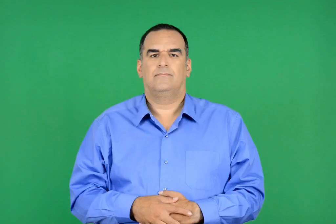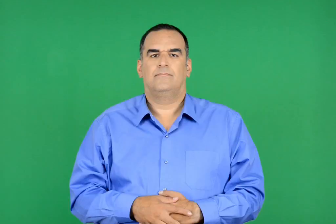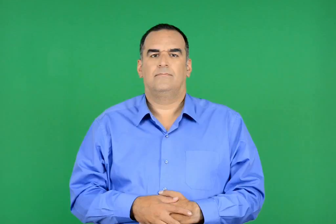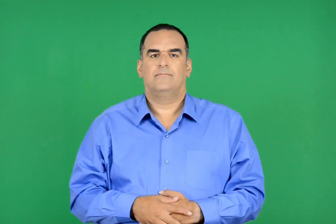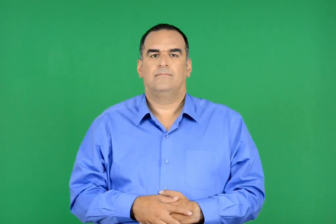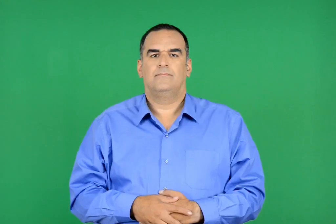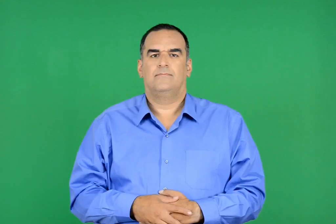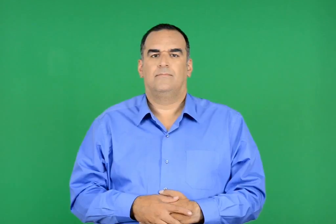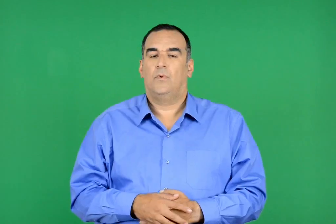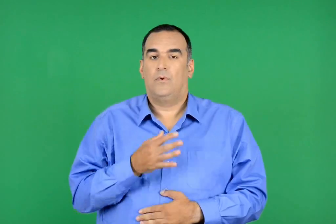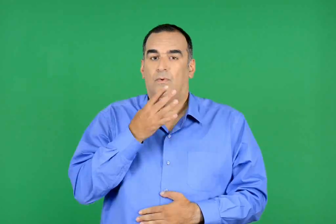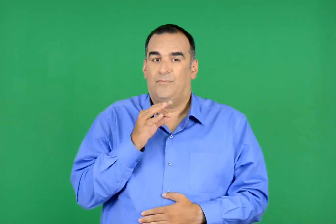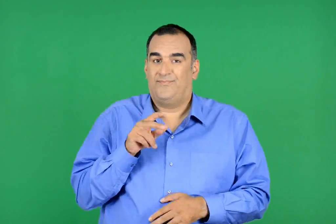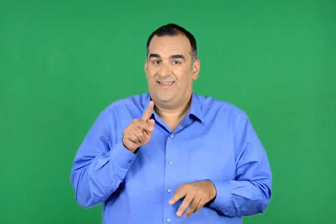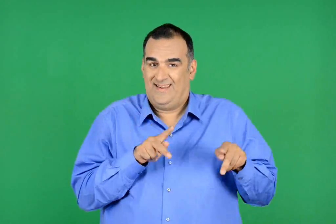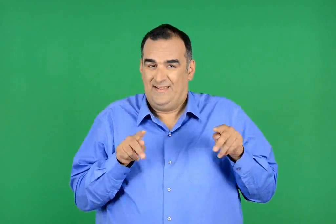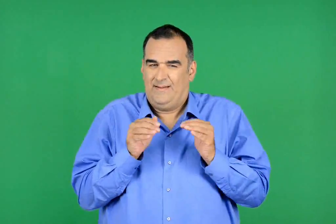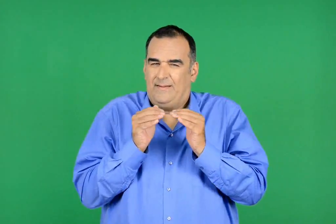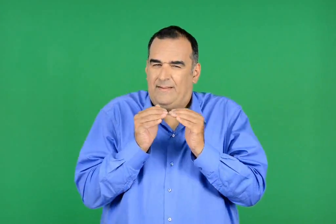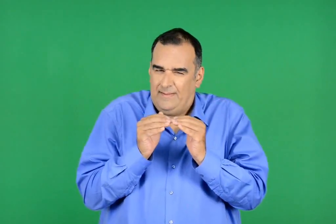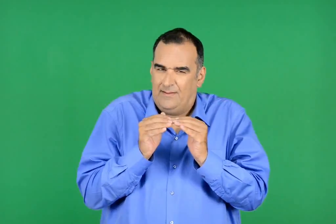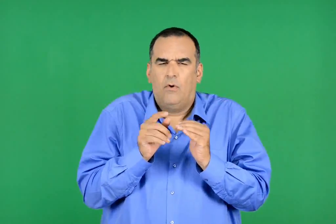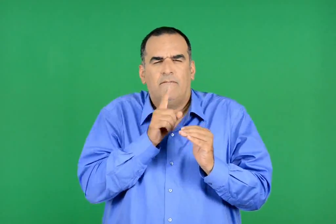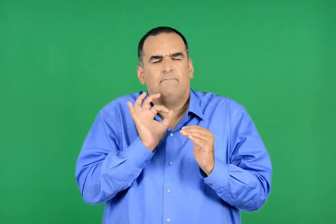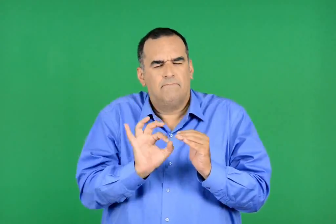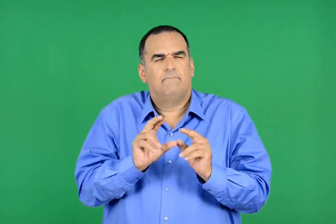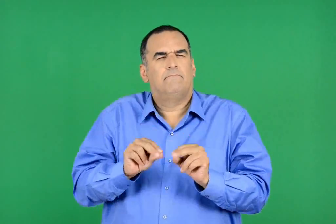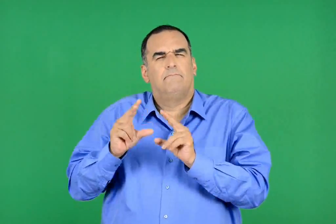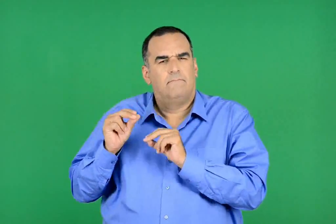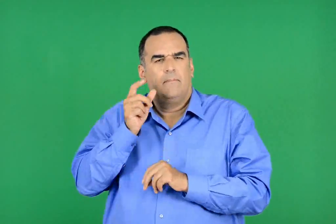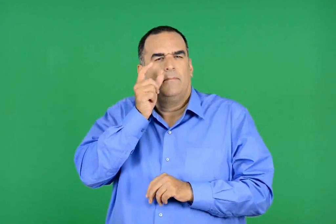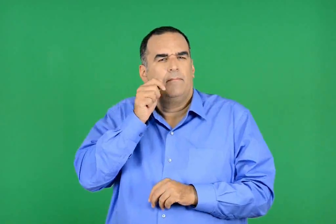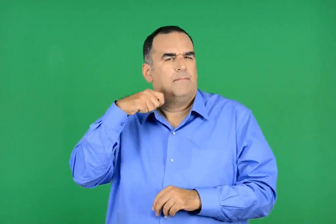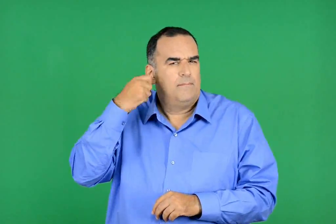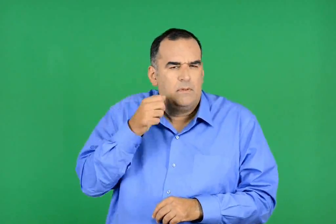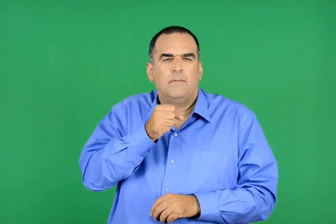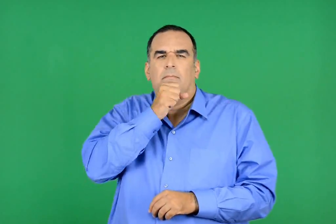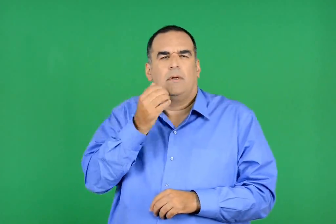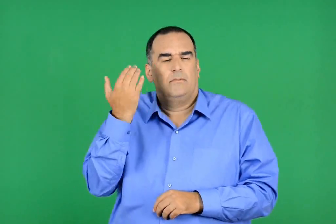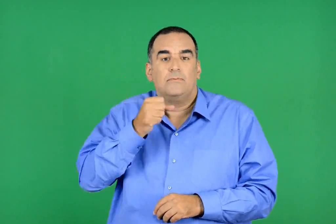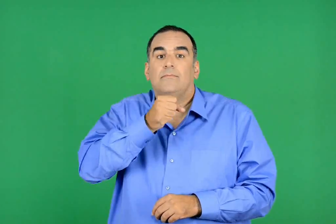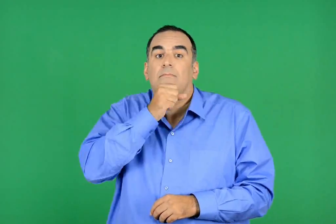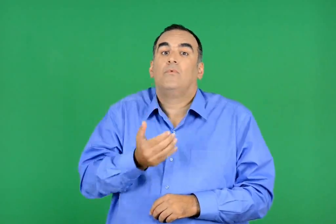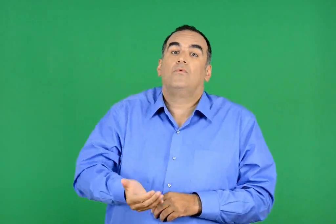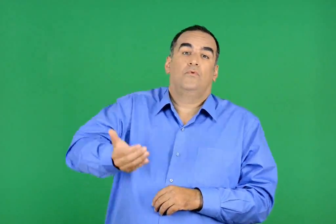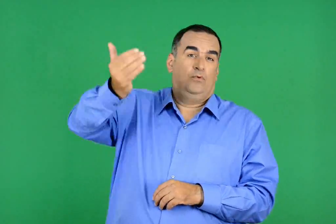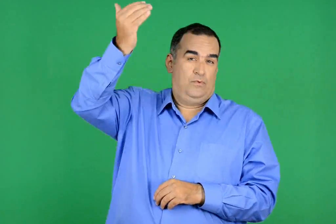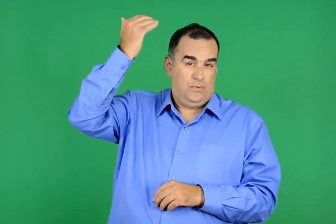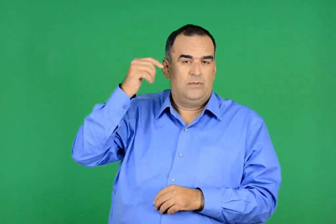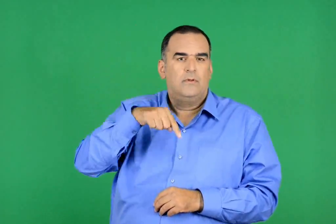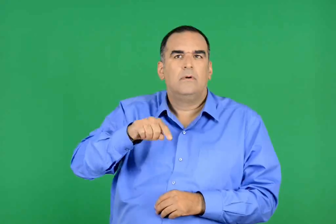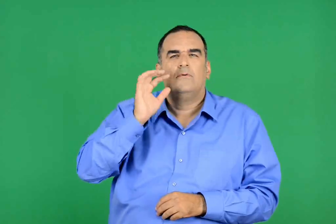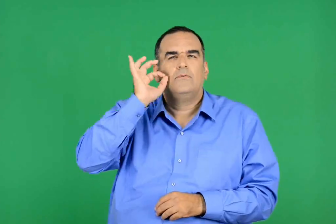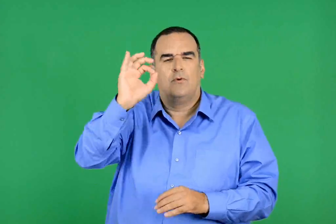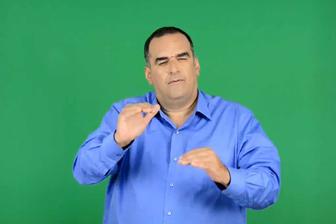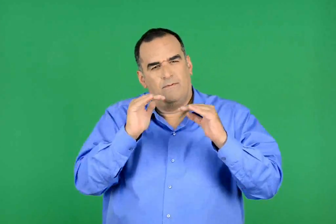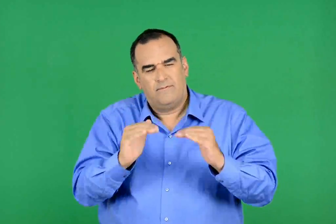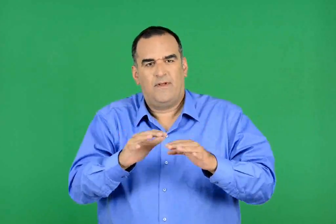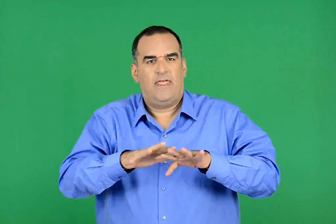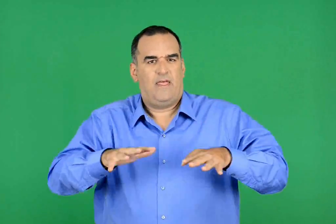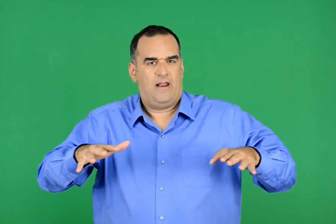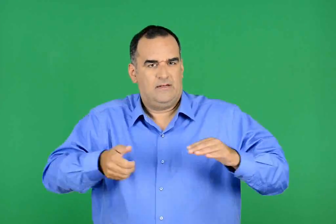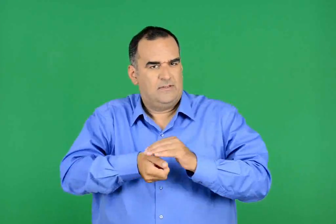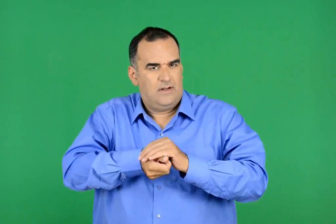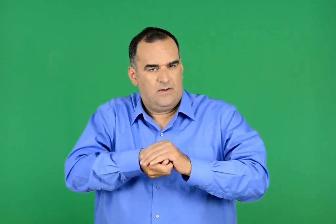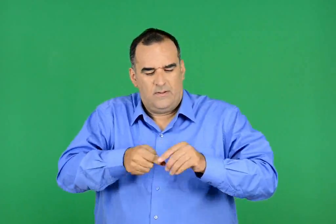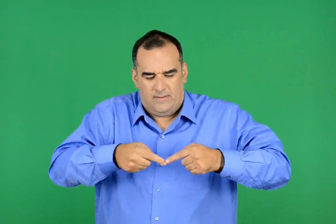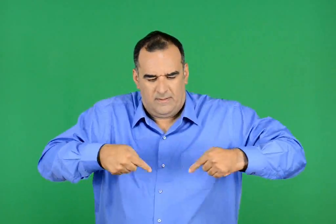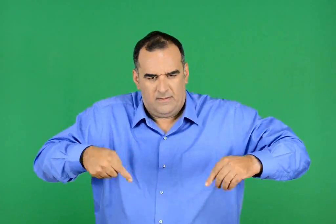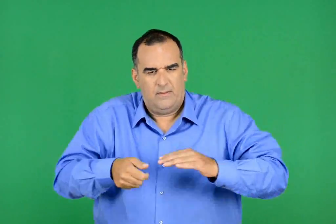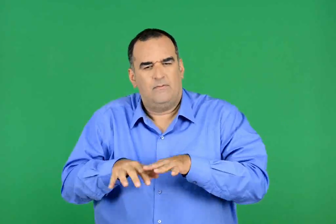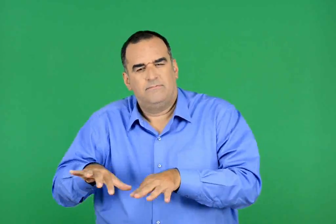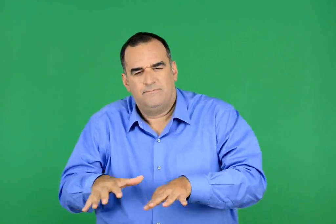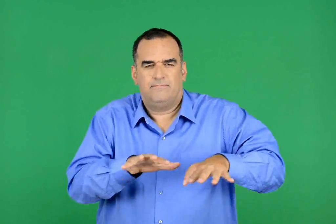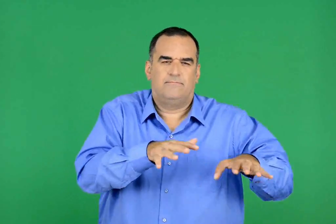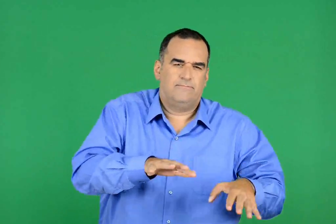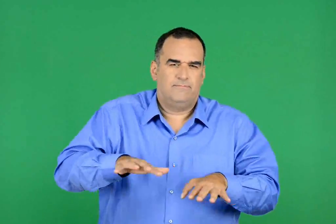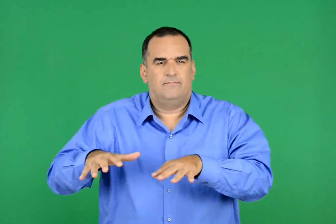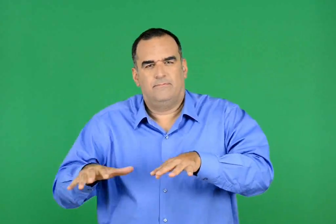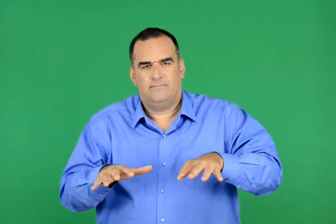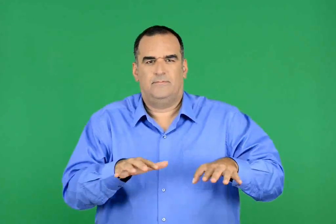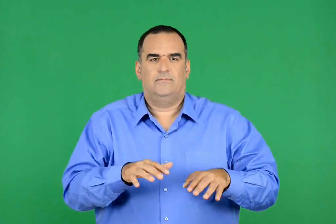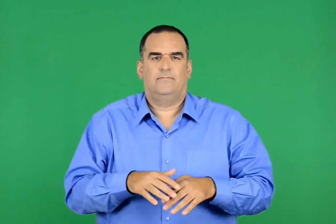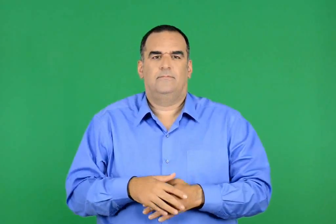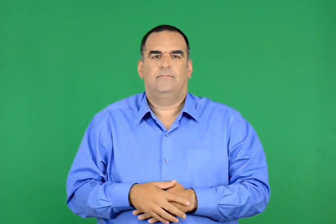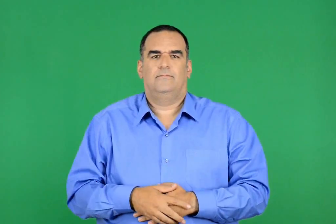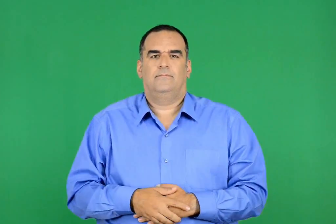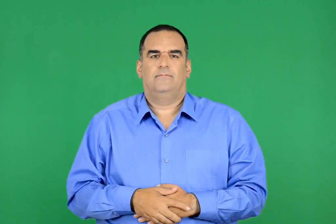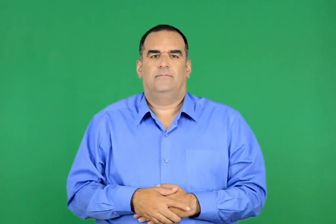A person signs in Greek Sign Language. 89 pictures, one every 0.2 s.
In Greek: γιατί η µικρή καρέττα καρέττα , όπως οι γονείς της κι οι παππούδες της , κι οι προπαππούδες της , αιώνες τώρα , από πάντα δηλαδή , ήταν προορισμένη να ζει στις νερένιες γειτονιές , στη θάλασσα
